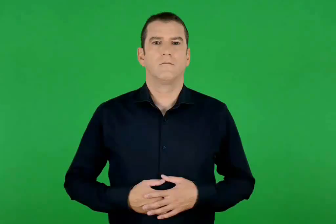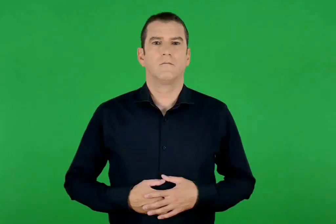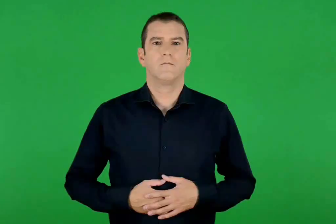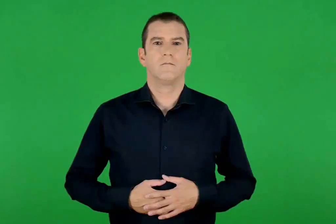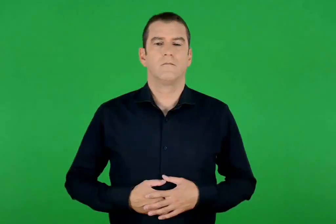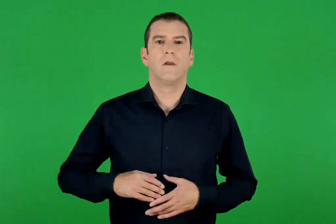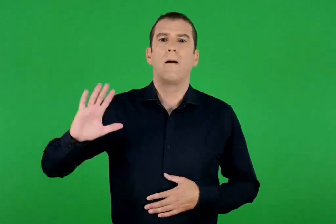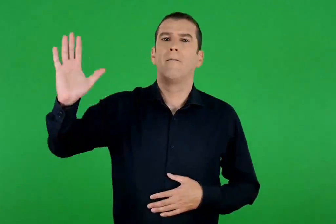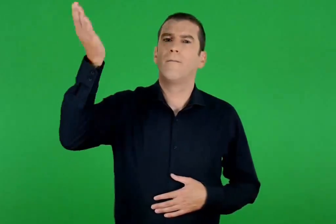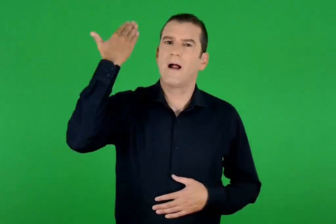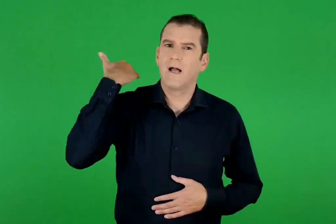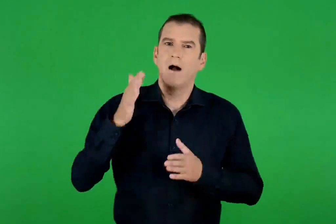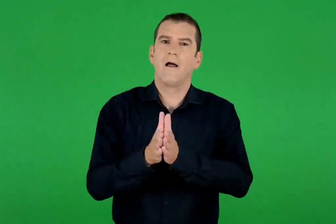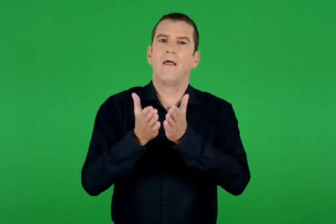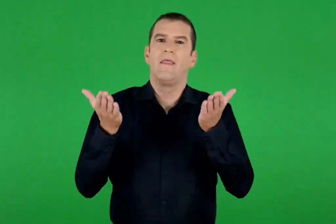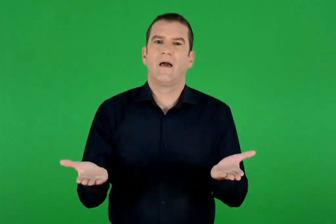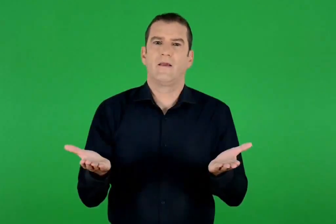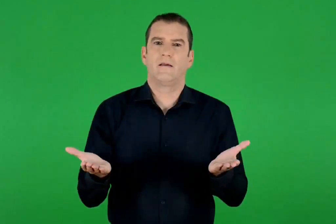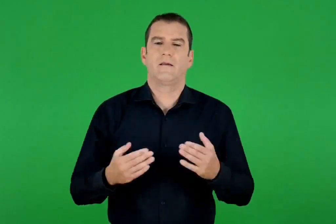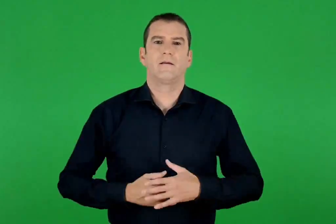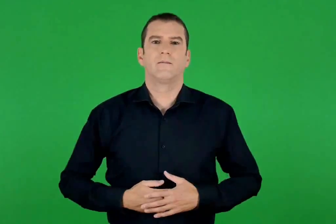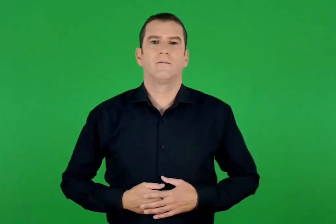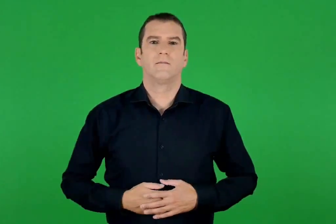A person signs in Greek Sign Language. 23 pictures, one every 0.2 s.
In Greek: από την παλαιά διαθήκη
